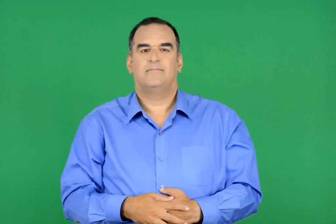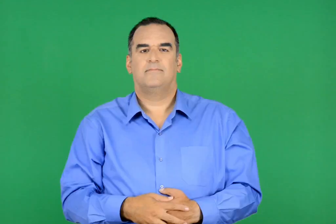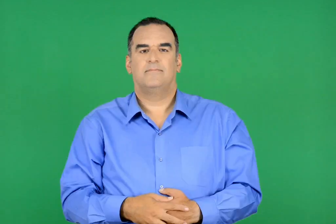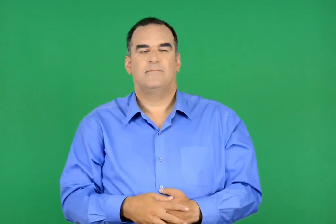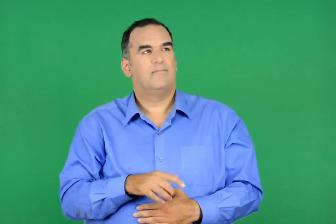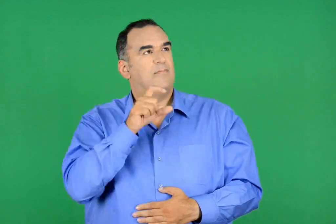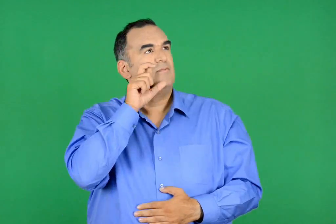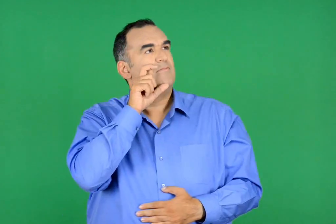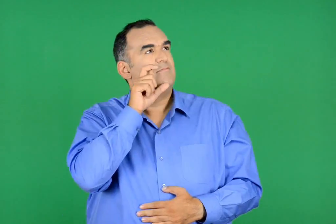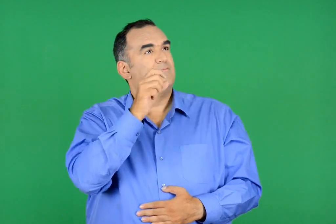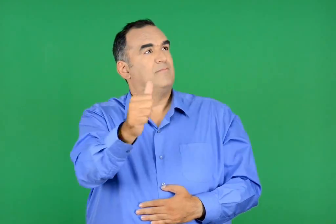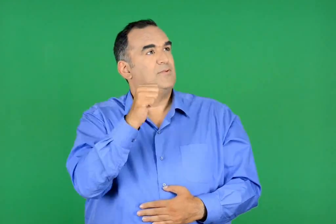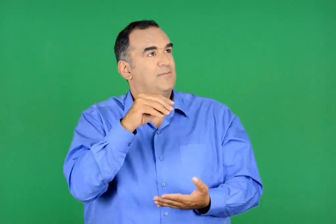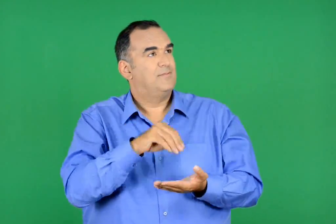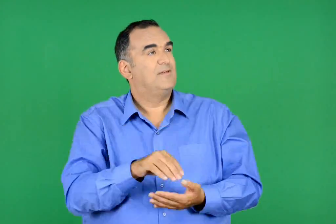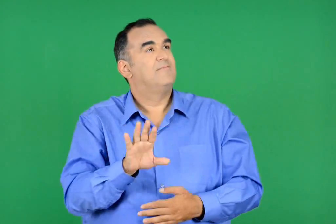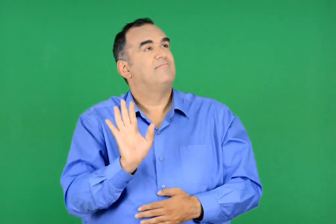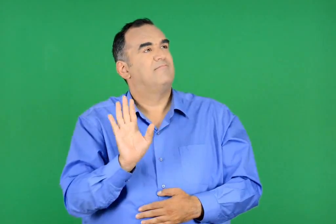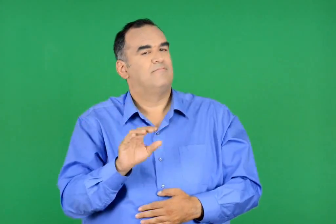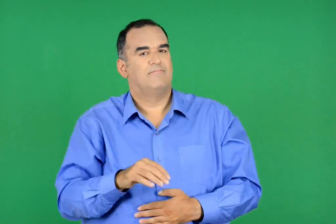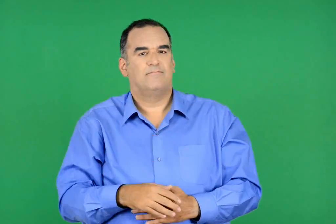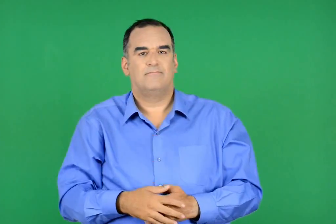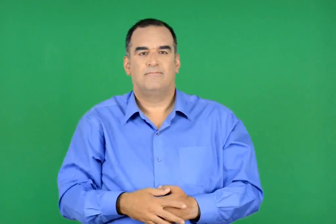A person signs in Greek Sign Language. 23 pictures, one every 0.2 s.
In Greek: δε θα ξαναγυρίσει , αρνό
